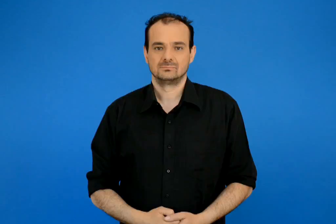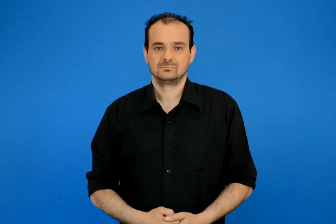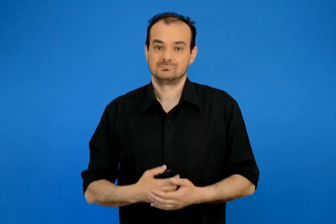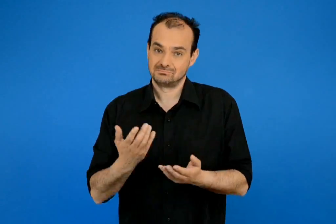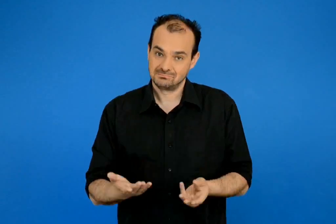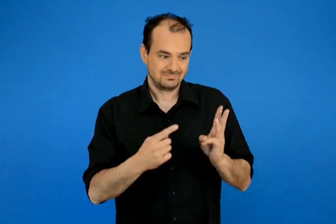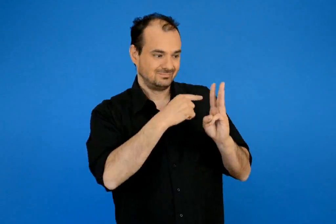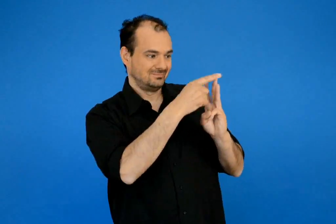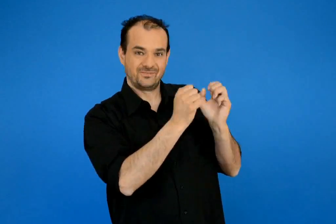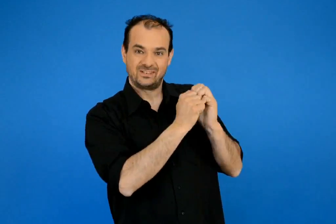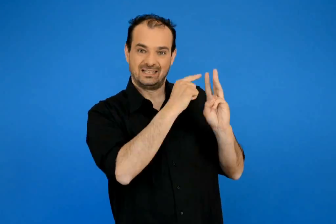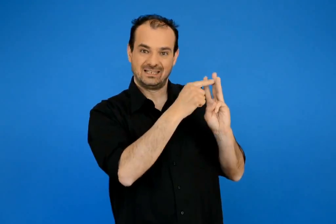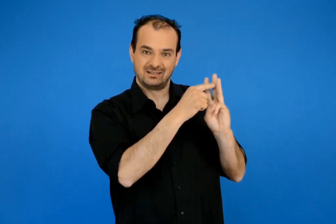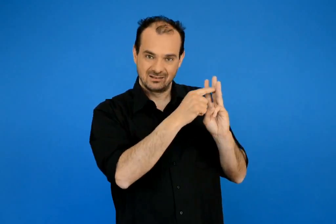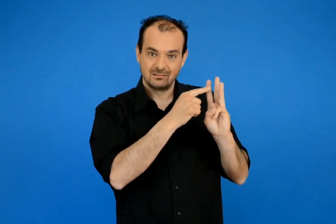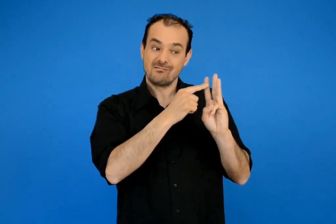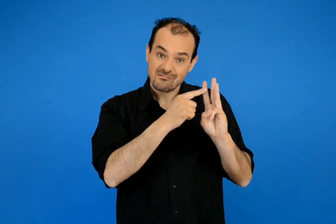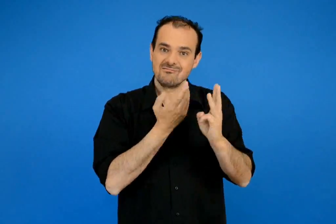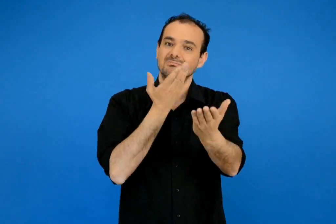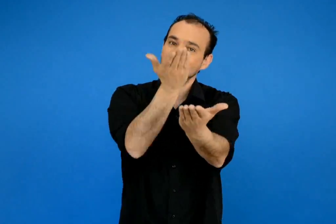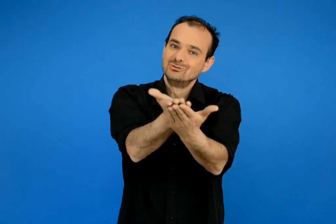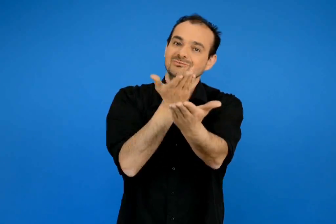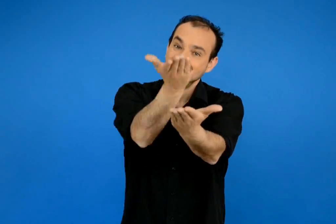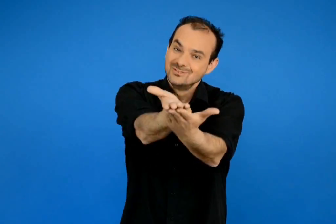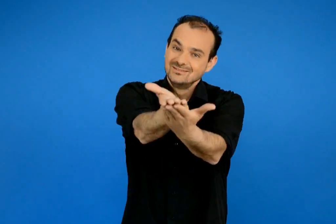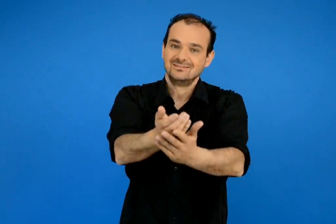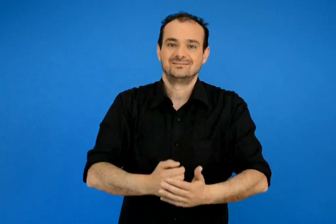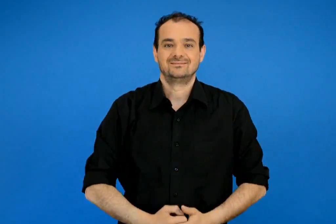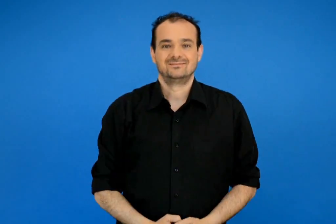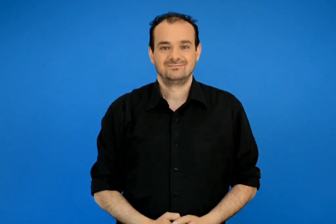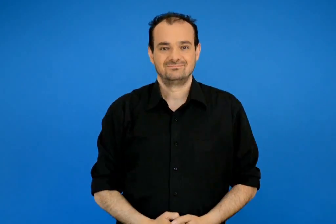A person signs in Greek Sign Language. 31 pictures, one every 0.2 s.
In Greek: κι ακόμα μπορεί συχνά να σας προτείνουν να κάνετε κάτι
